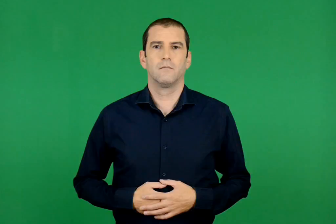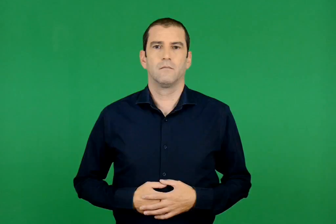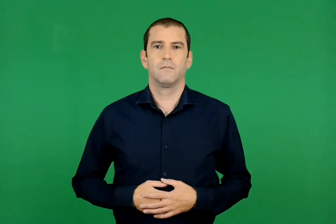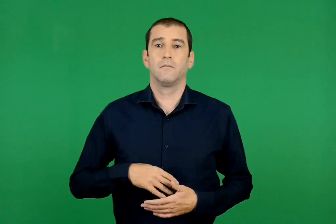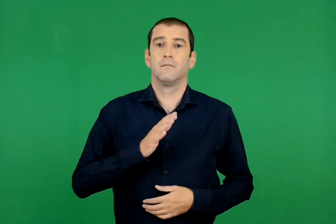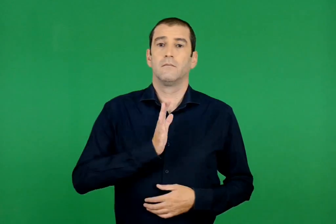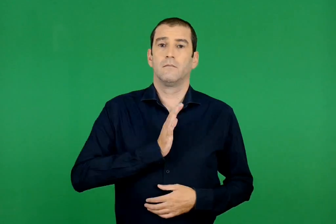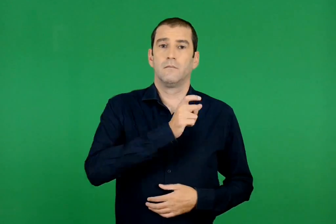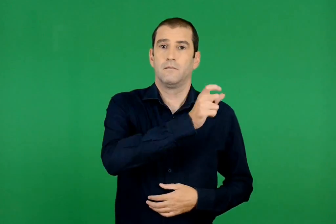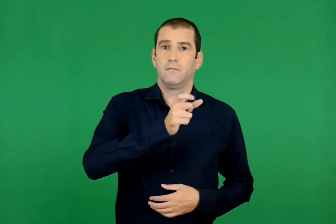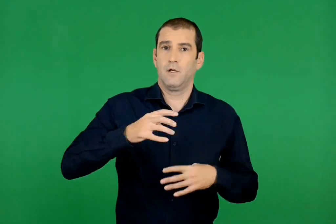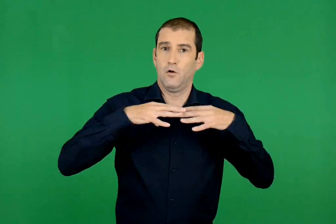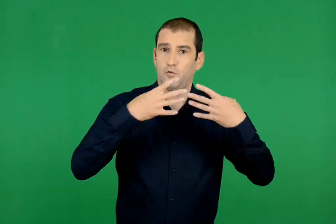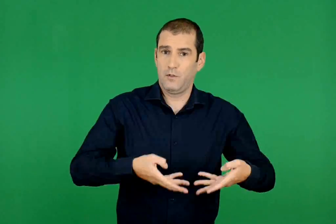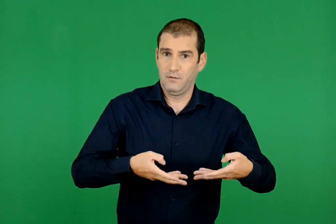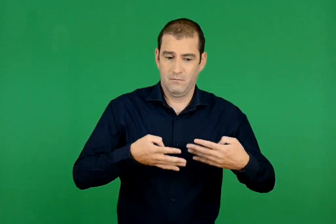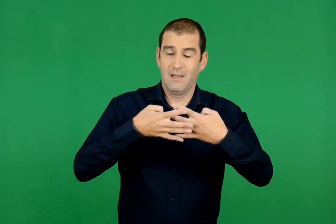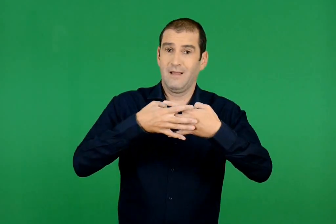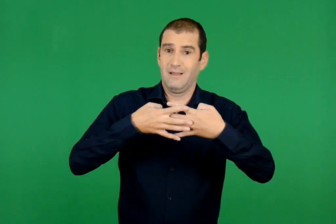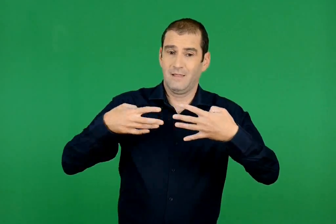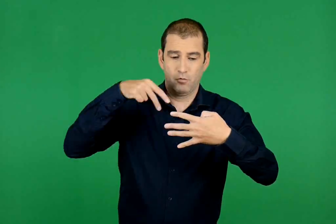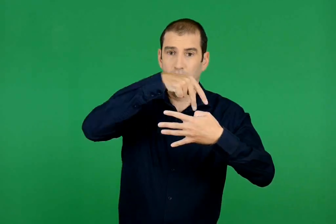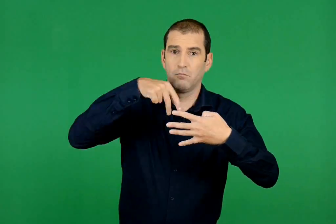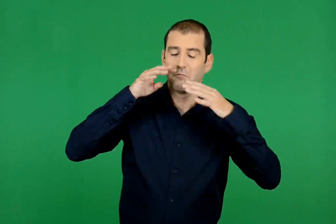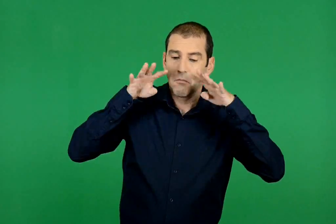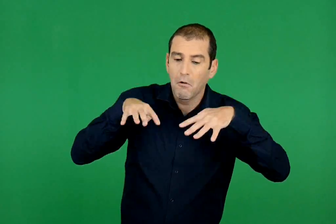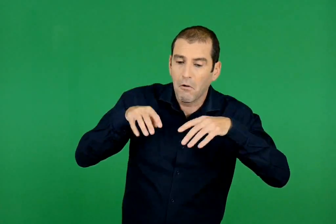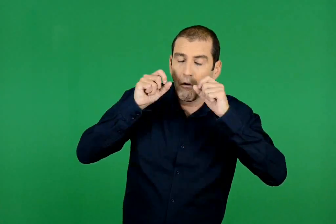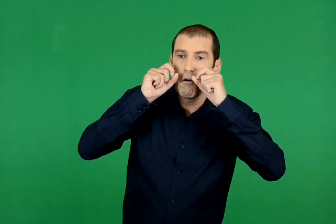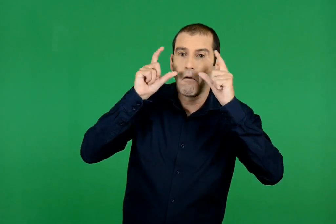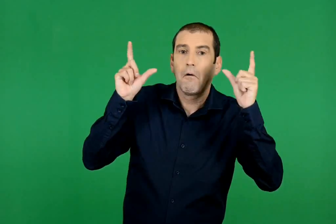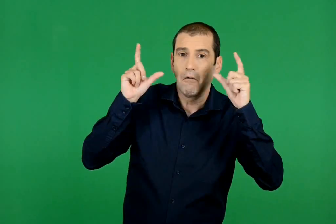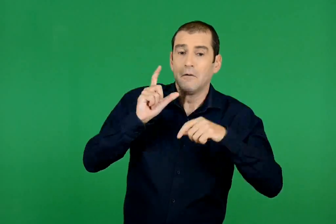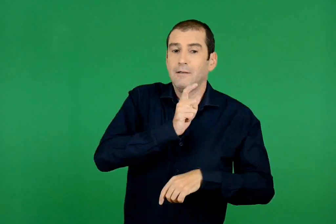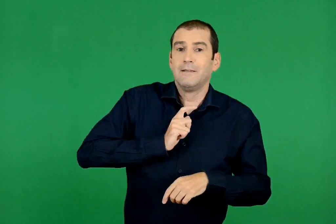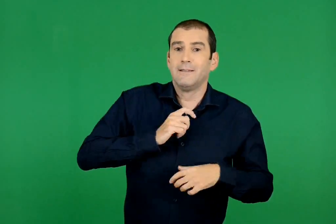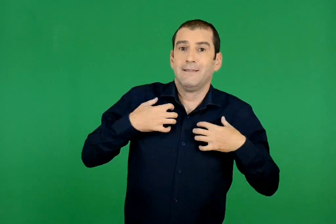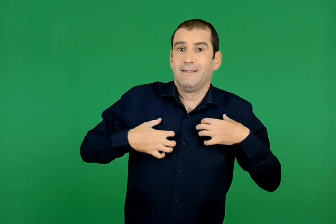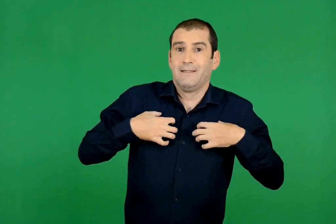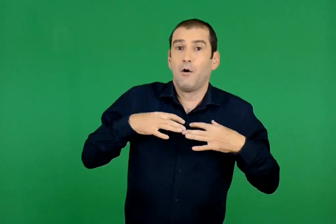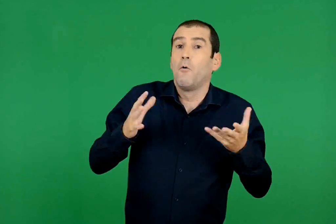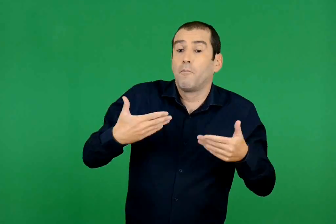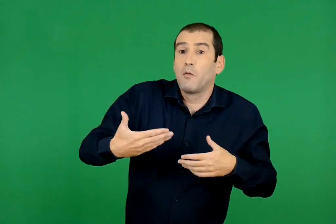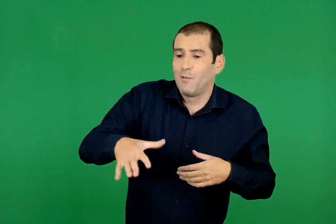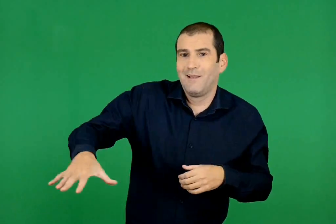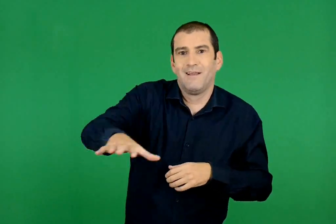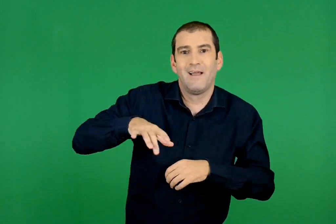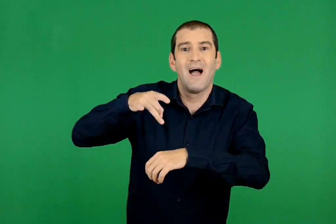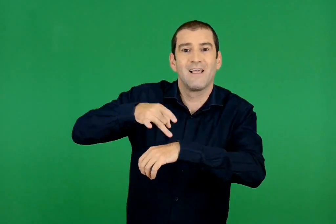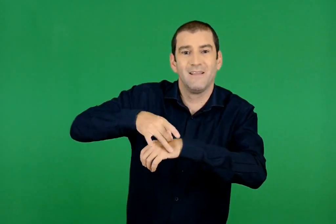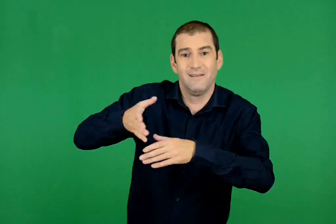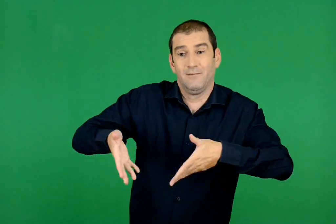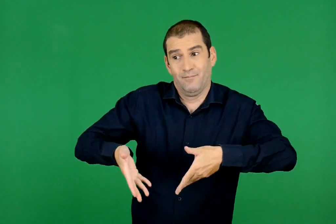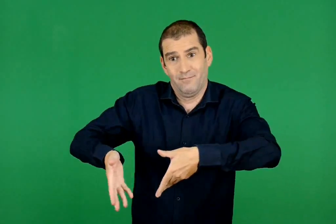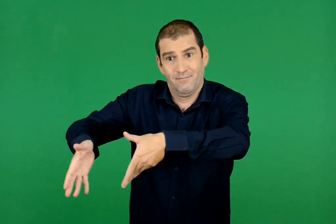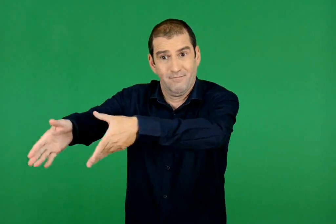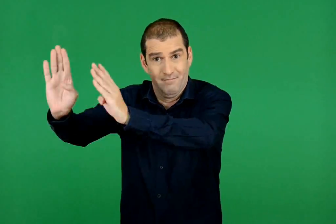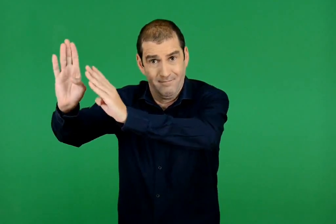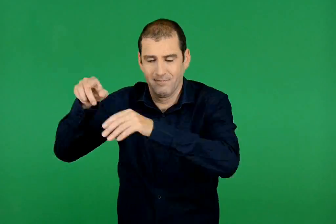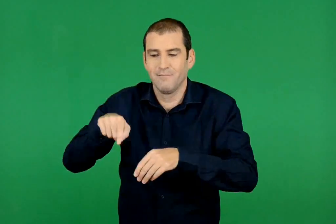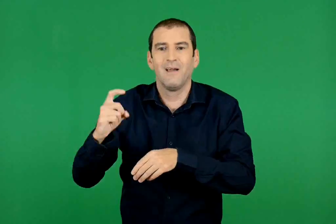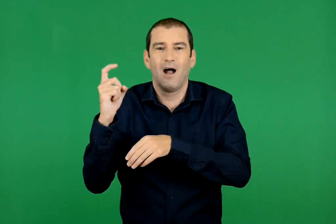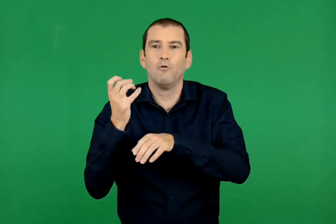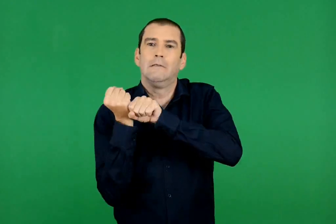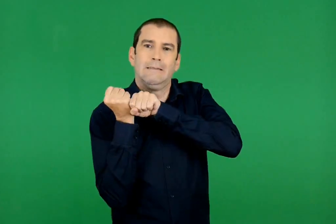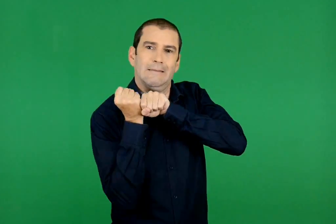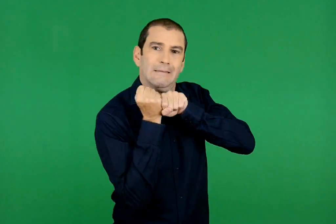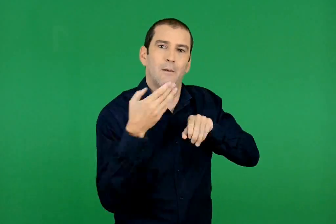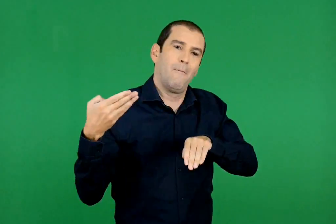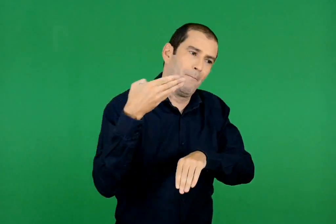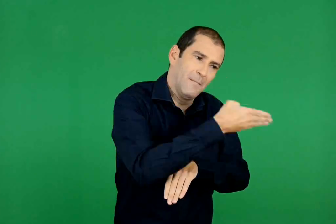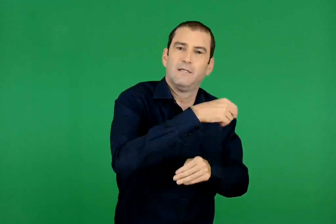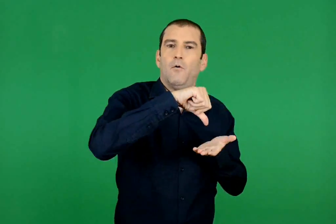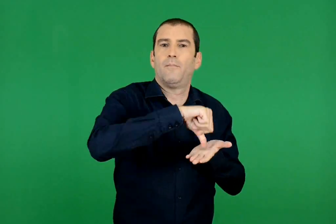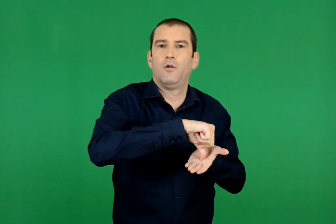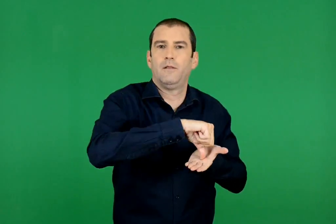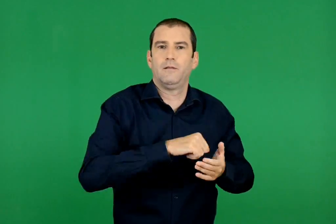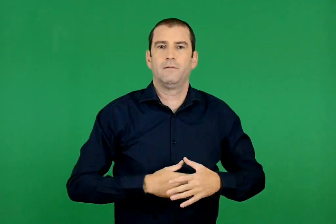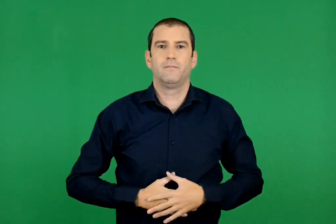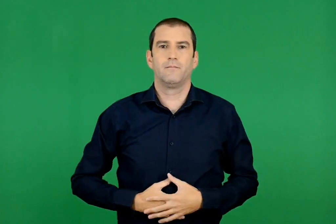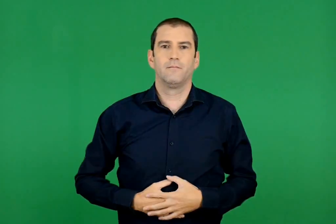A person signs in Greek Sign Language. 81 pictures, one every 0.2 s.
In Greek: οι τρώες πάνω από το τείχος το έβλεπαν με θαυμασμό και περίμεναν ανυπόμονα πότε οι αχαιοί θα αποσύρονταν για να το μπάσουν στην πόλη
